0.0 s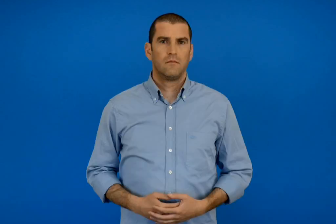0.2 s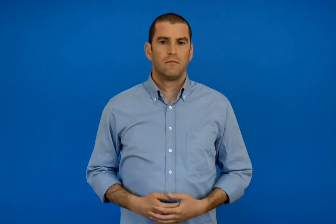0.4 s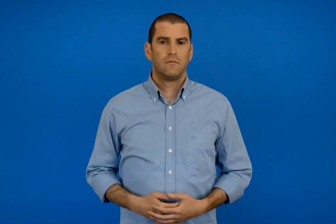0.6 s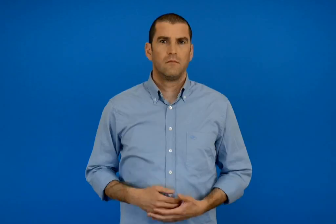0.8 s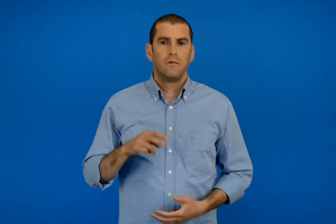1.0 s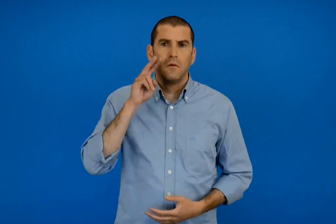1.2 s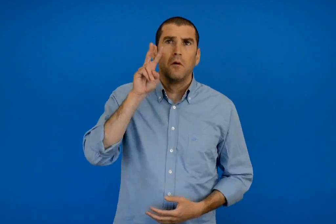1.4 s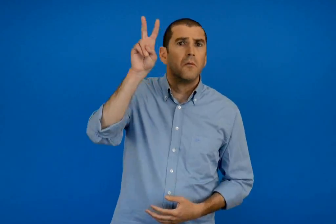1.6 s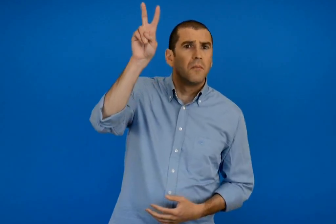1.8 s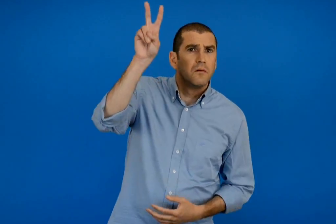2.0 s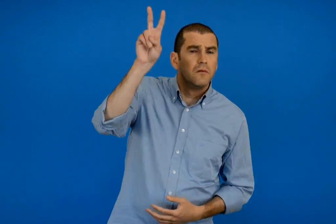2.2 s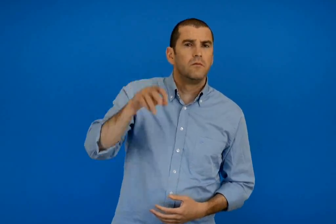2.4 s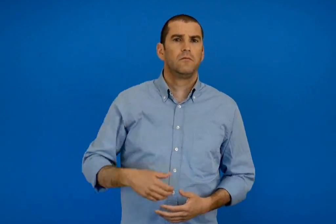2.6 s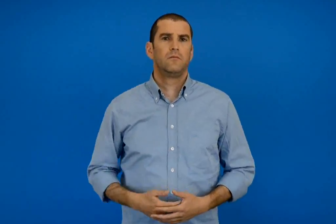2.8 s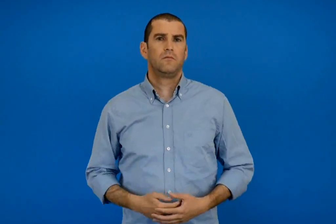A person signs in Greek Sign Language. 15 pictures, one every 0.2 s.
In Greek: τι βλέπω πάνω ;
